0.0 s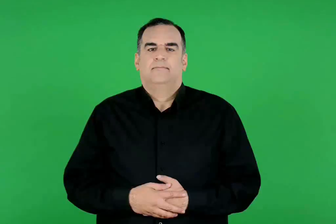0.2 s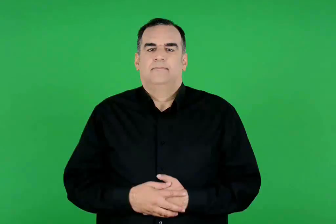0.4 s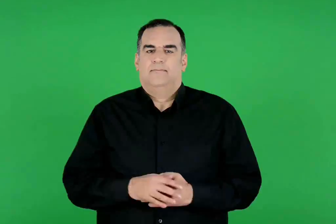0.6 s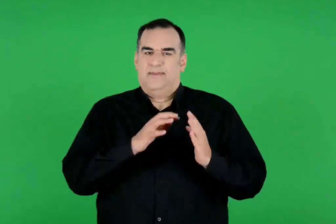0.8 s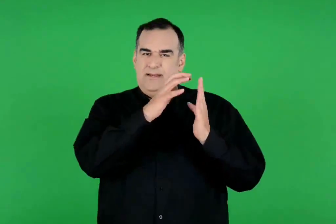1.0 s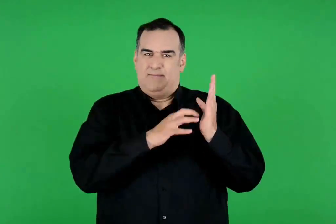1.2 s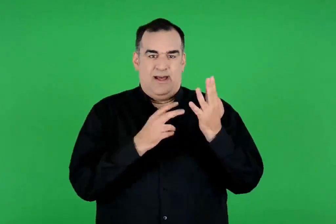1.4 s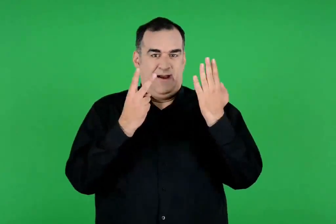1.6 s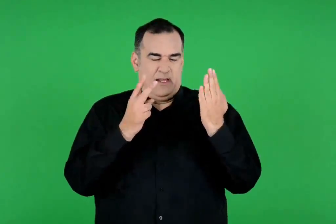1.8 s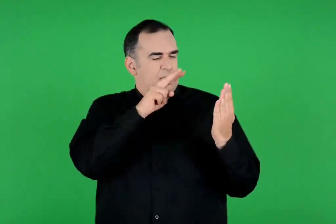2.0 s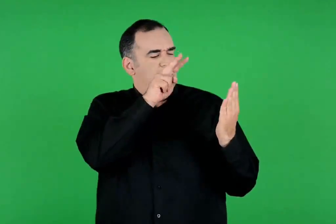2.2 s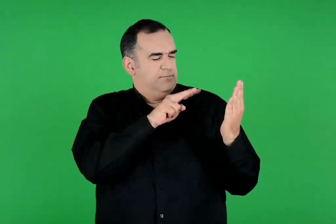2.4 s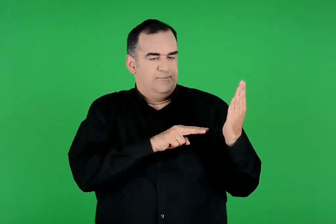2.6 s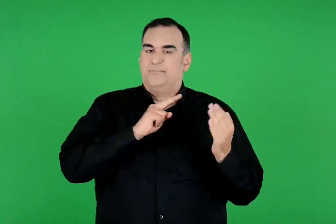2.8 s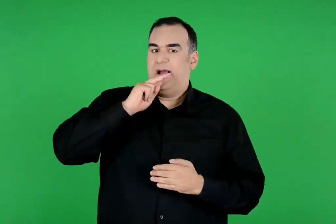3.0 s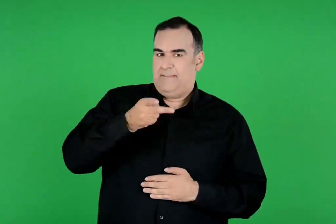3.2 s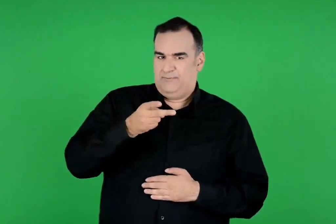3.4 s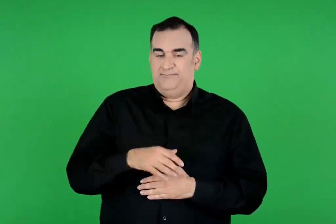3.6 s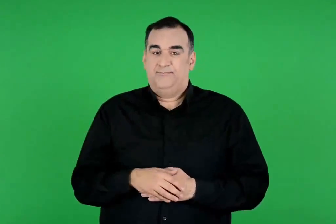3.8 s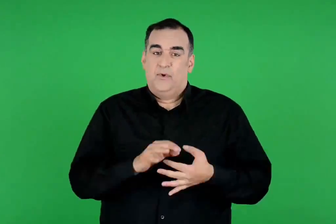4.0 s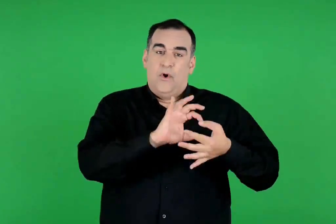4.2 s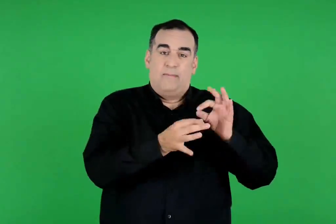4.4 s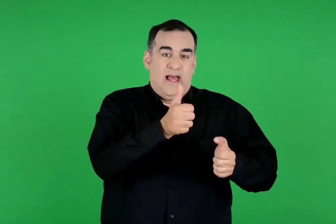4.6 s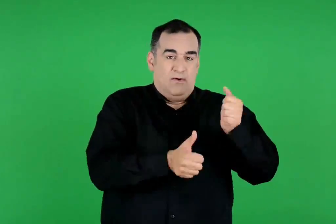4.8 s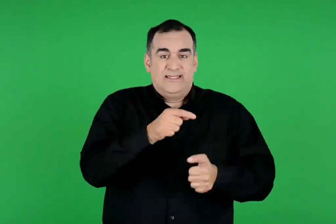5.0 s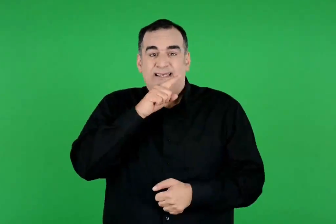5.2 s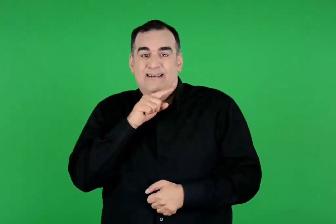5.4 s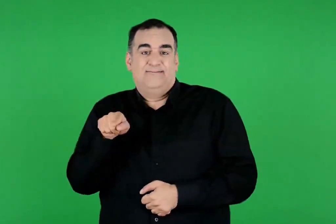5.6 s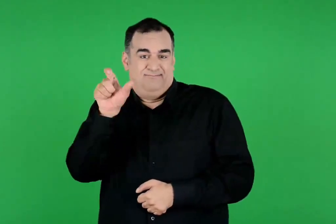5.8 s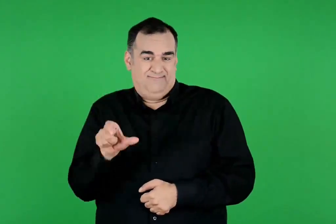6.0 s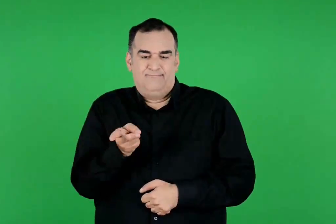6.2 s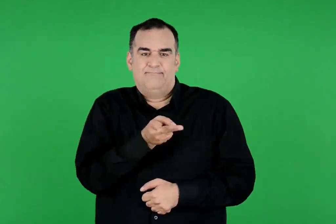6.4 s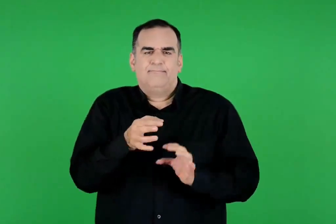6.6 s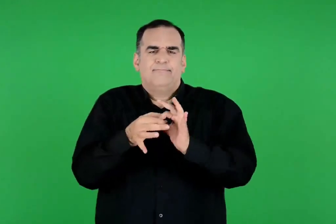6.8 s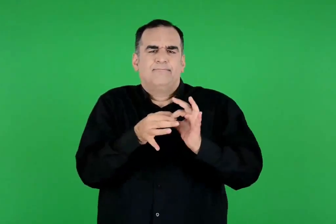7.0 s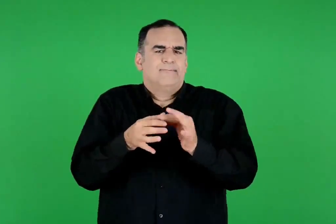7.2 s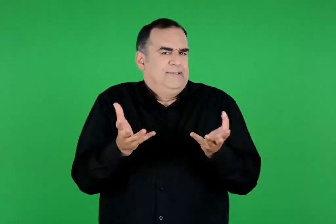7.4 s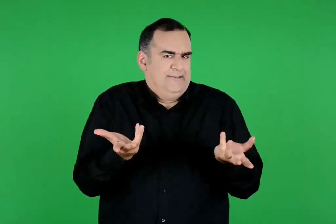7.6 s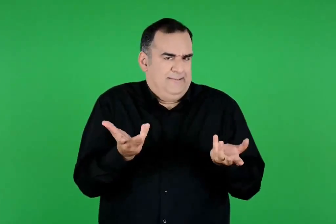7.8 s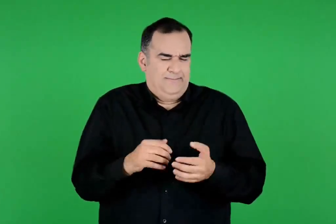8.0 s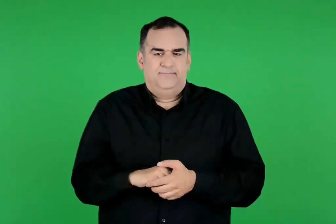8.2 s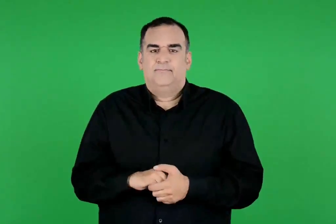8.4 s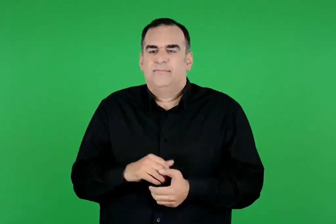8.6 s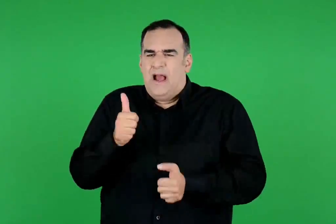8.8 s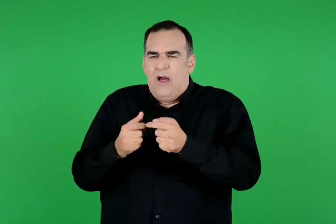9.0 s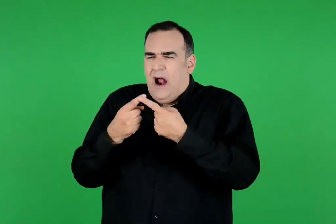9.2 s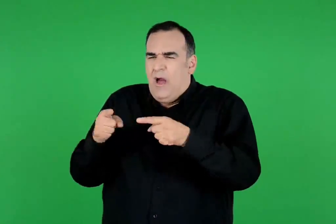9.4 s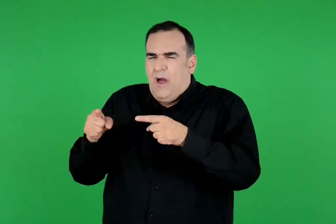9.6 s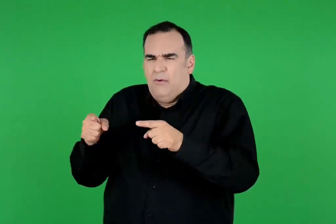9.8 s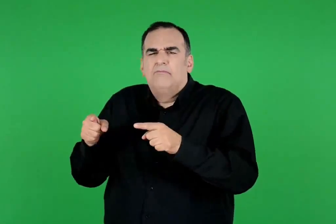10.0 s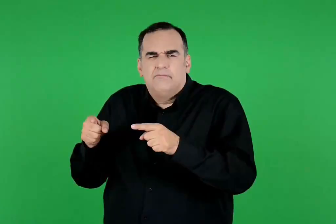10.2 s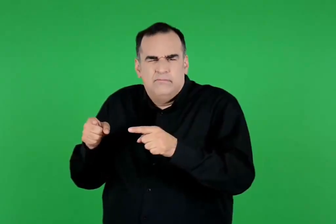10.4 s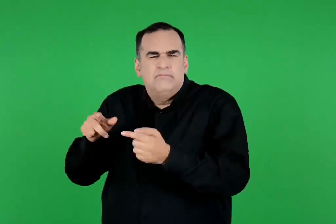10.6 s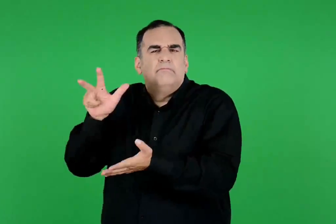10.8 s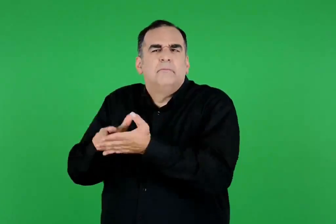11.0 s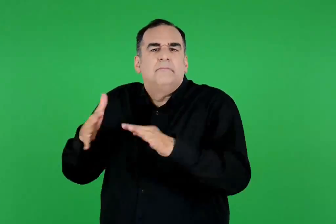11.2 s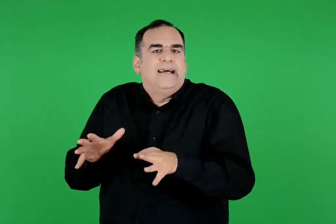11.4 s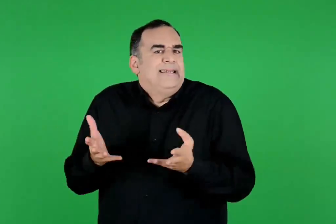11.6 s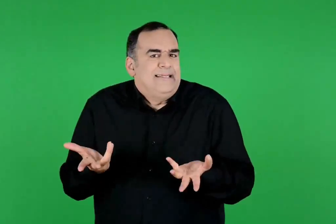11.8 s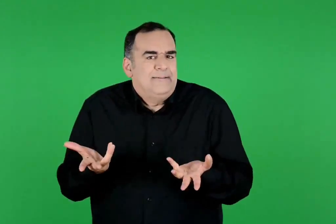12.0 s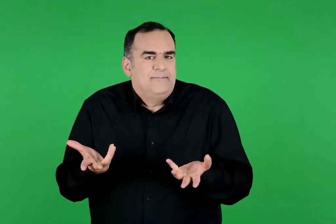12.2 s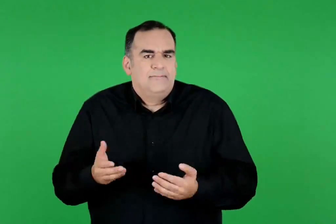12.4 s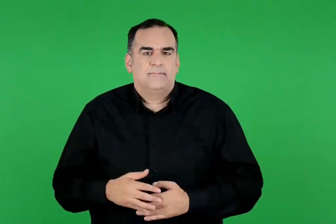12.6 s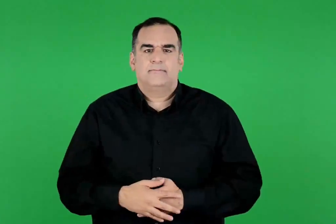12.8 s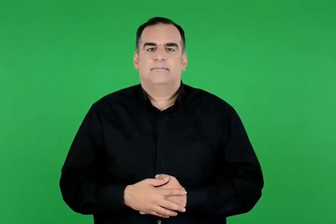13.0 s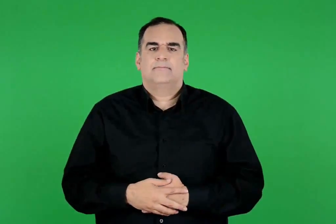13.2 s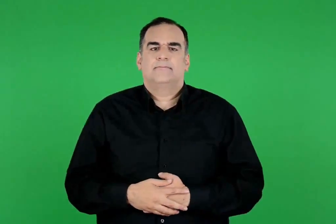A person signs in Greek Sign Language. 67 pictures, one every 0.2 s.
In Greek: διαβάζω το κείμενο 7 και απαντώ. ποια ήταν η σχέση του ηρακλή με τους ολυμπιακούς αγώνες ; ποιους άλλους αγώνες είδαμε ότι καθιέρωσε ;
